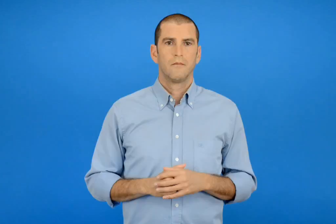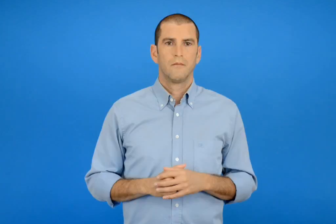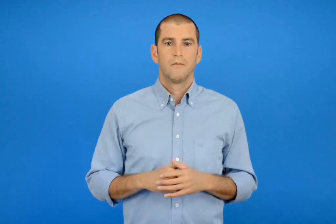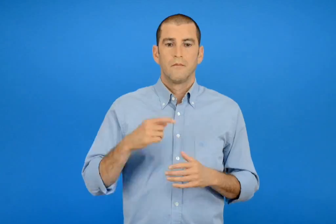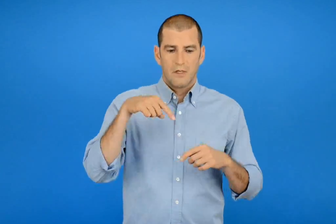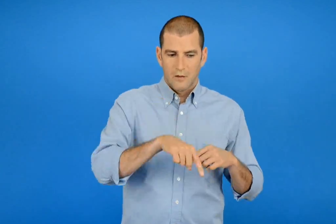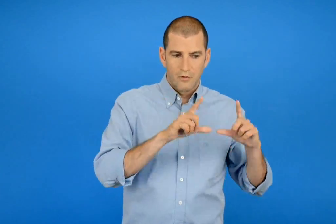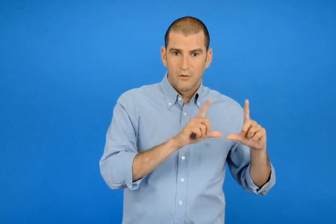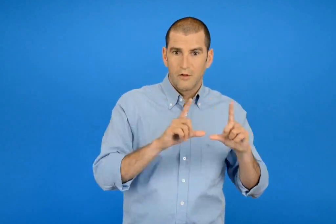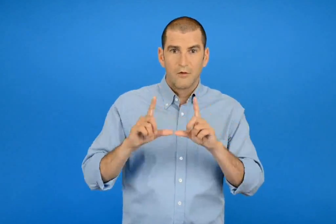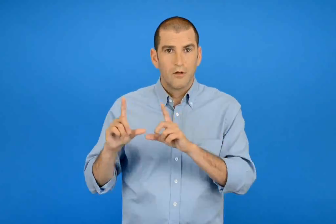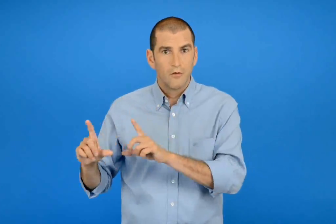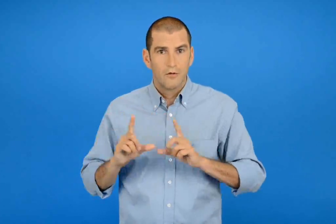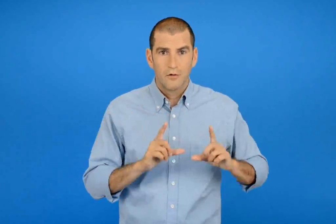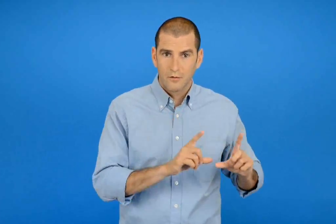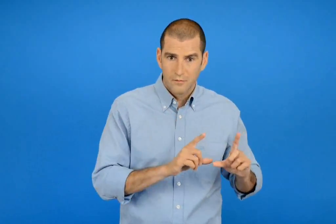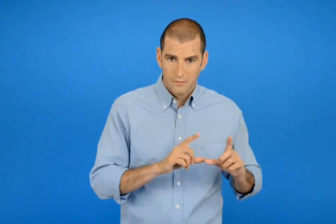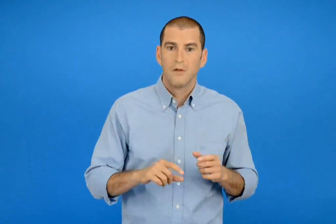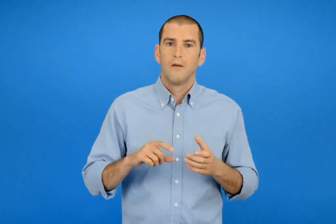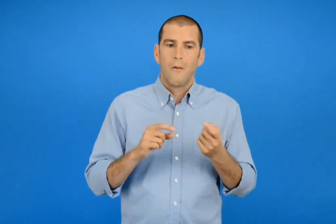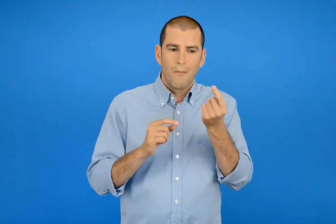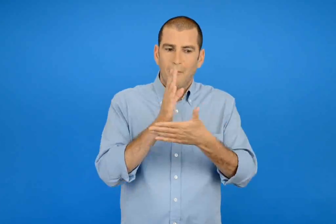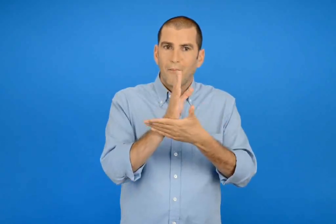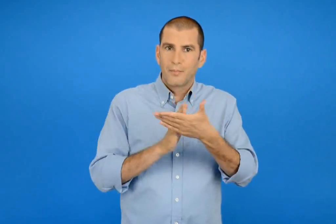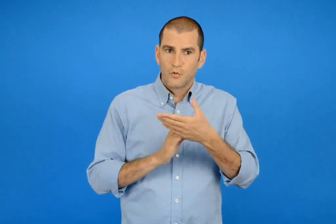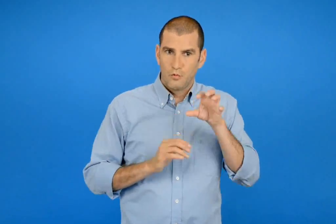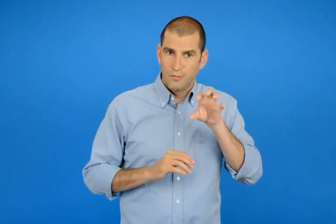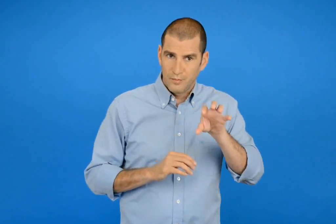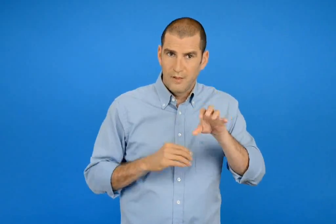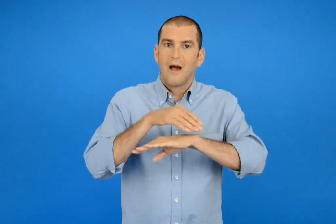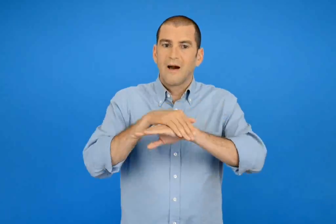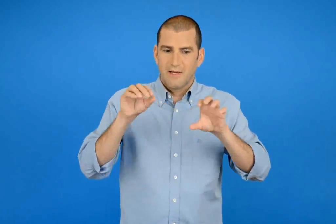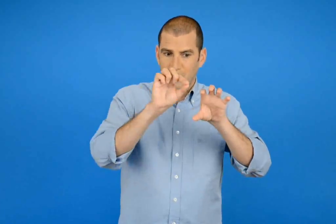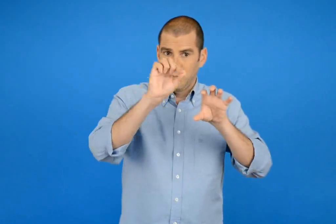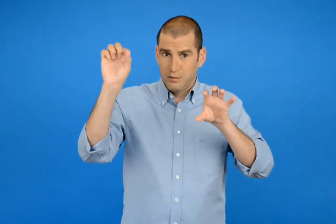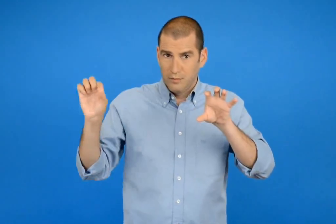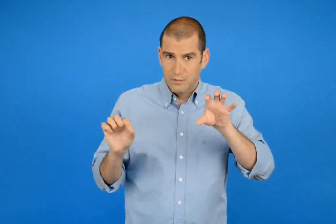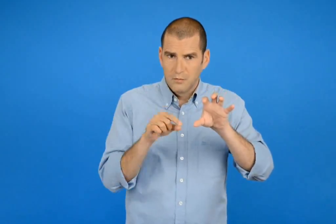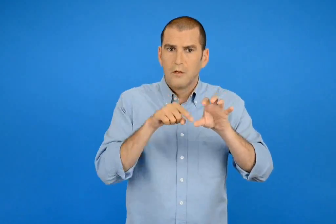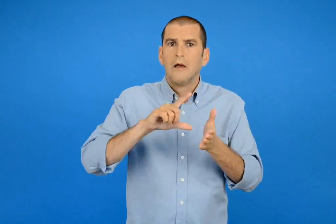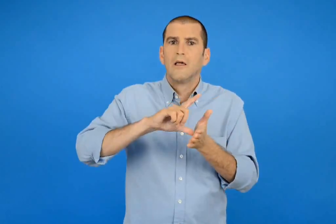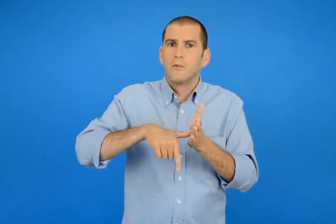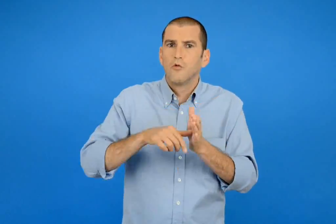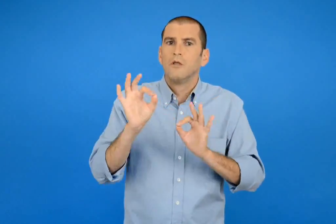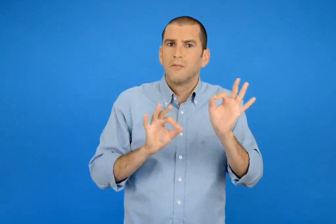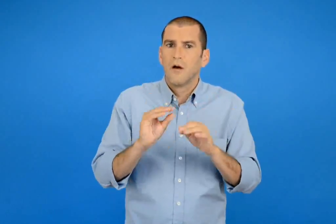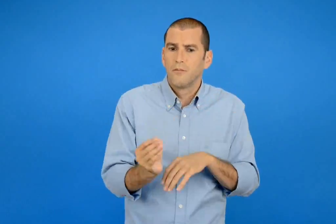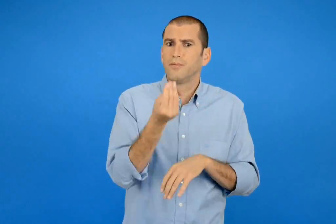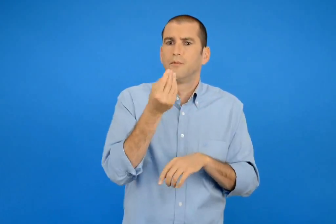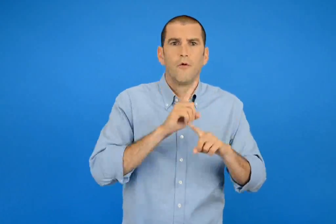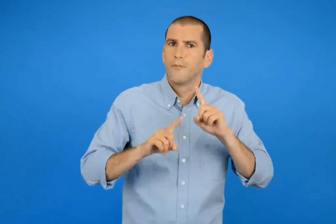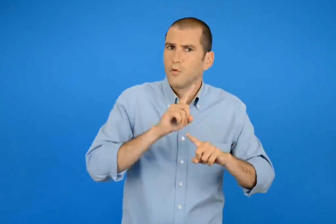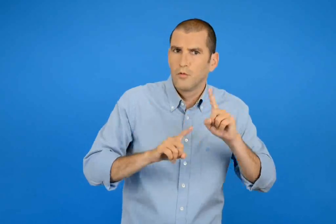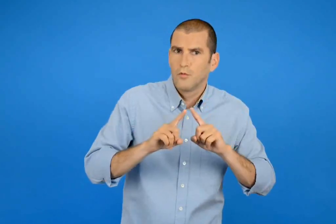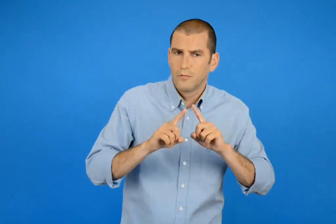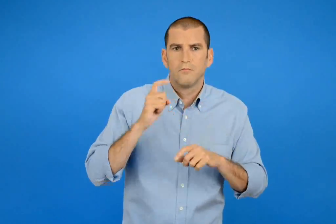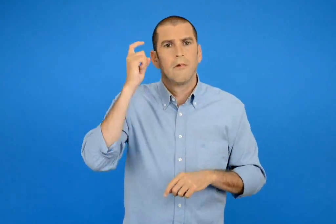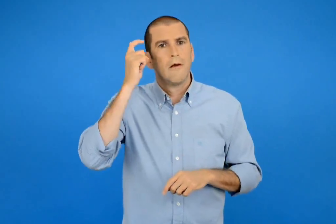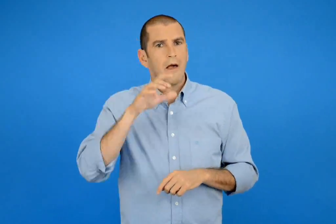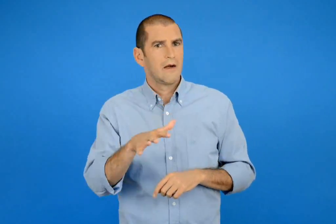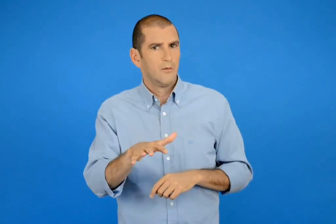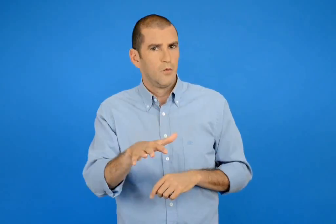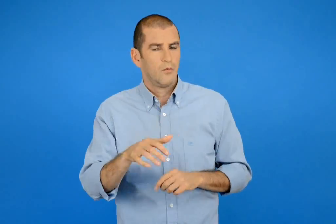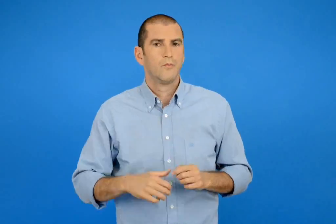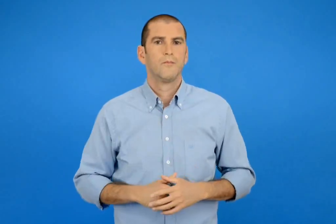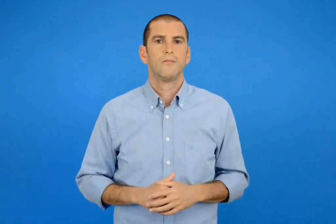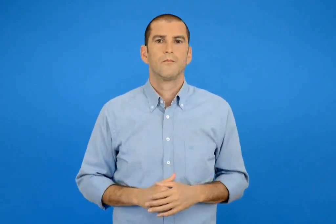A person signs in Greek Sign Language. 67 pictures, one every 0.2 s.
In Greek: ποιό γεωμετρικό σχήμα θα προκύψει κάθε φορά στα παρακάτω σχήματα αν χαράξω με τον χάρακα το υπόλοιπο μισό ; εκτιμώ
